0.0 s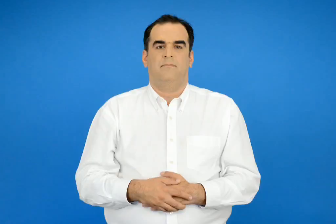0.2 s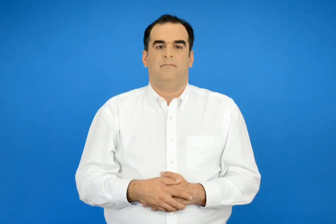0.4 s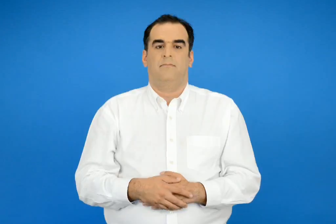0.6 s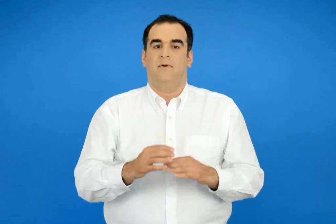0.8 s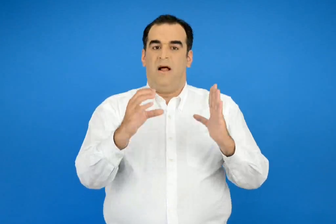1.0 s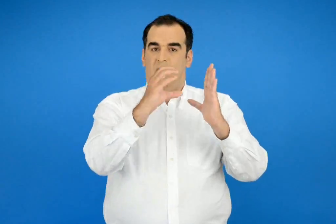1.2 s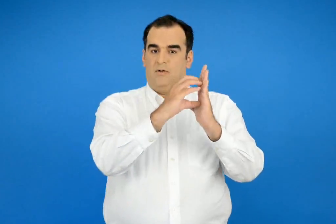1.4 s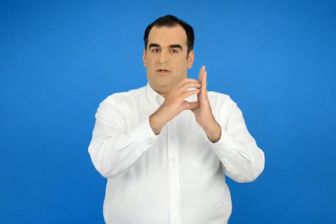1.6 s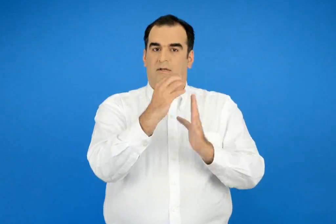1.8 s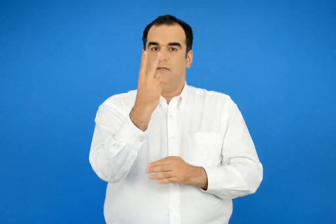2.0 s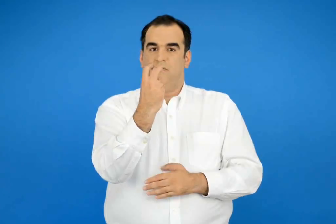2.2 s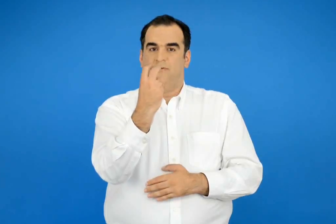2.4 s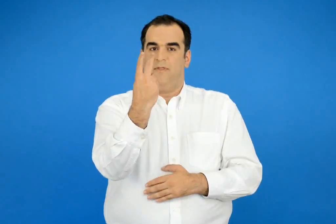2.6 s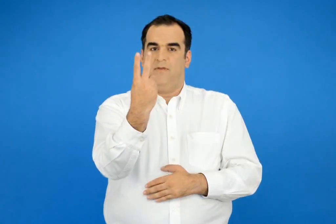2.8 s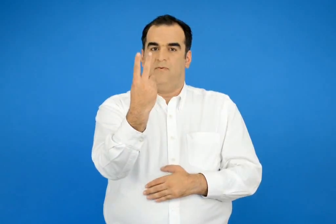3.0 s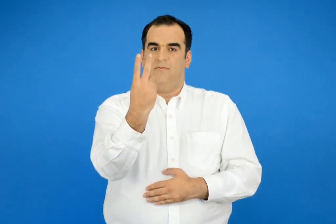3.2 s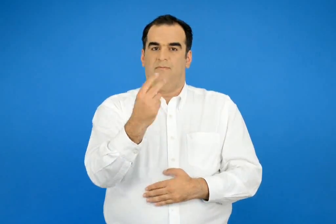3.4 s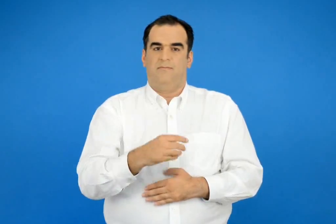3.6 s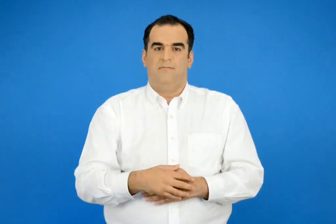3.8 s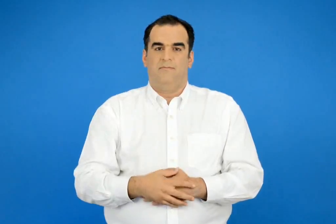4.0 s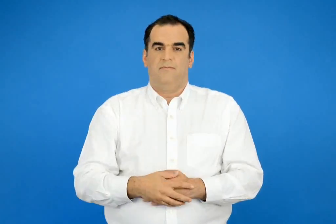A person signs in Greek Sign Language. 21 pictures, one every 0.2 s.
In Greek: ενότητα 22
